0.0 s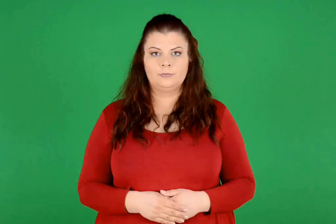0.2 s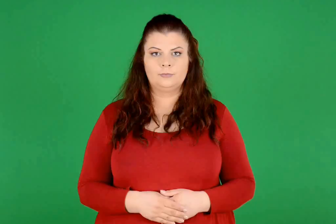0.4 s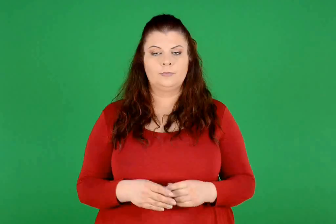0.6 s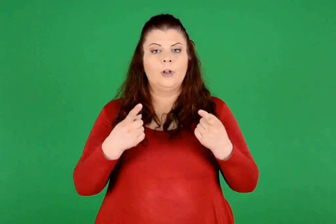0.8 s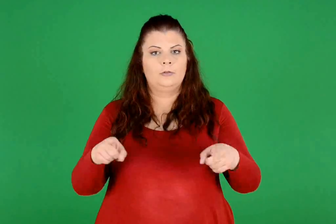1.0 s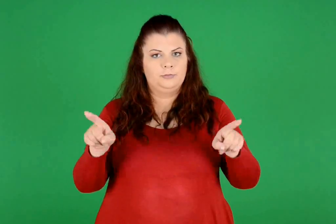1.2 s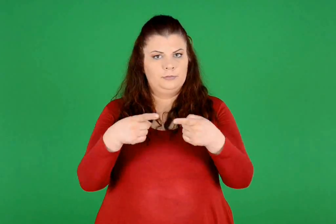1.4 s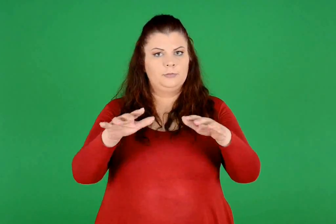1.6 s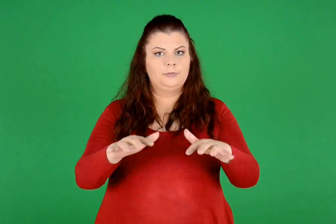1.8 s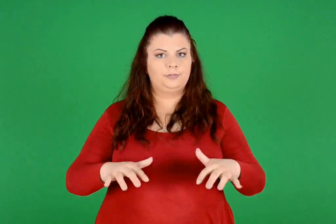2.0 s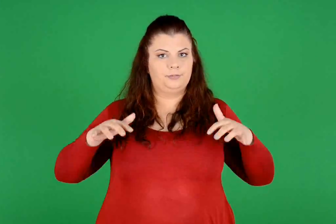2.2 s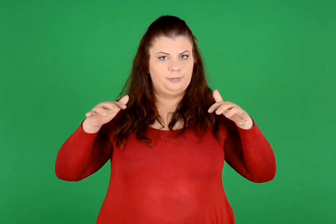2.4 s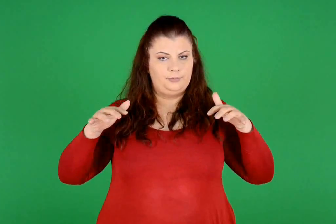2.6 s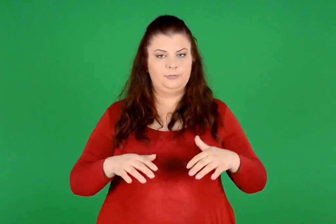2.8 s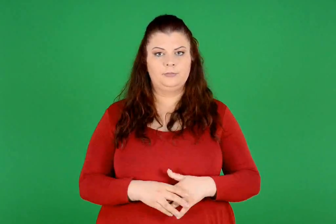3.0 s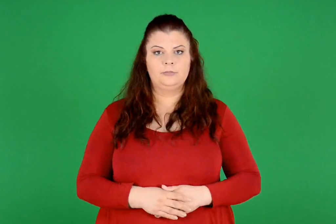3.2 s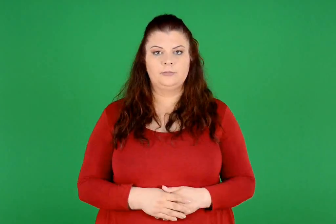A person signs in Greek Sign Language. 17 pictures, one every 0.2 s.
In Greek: η συναυλία
